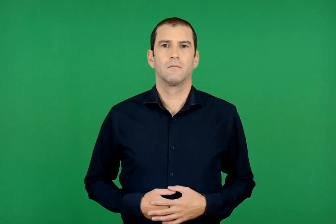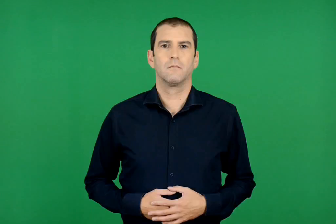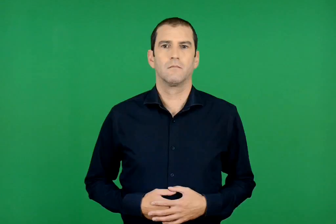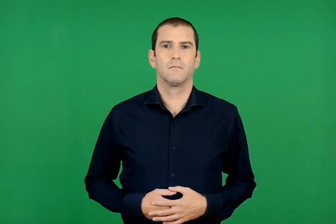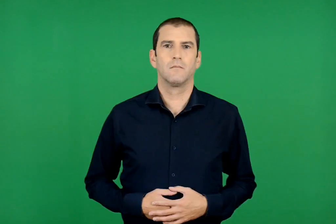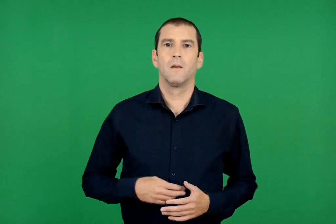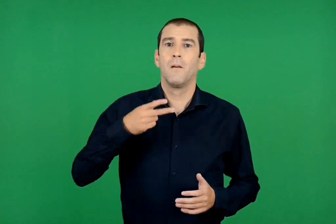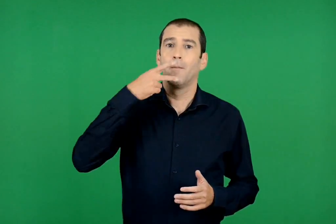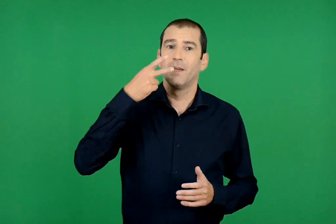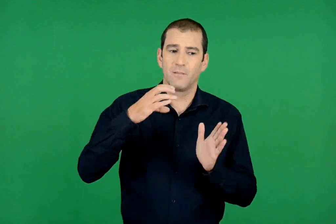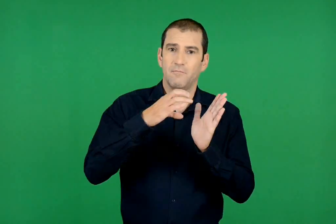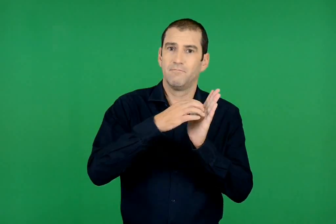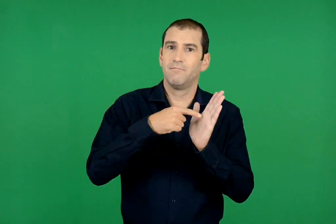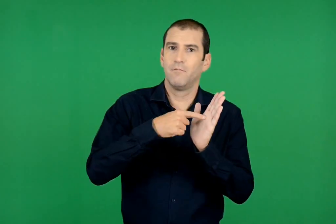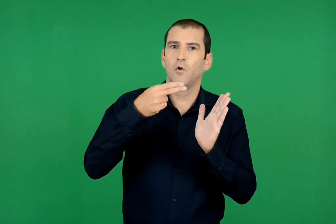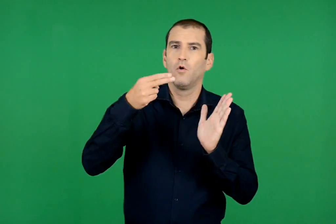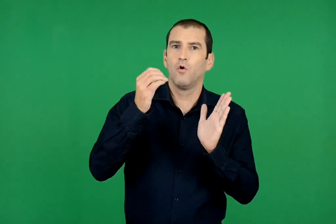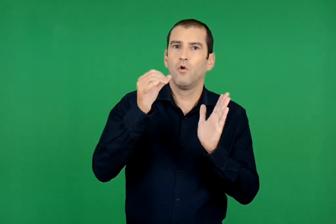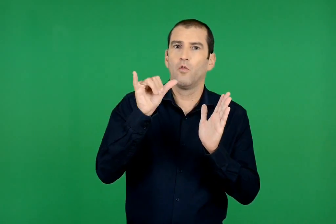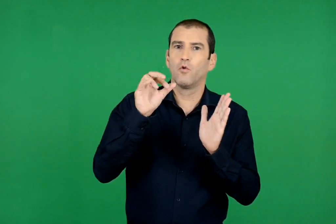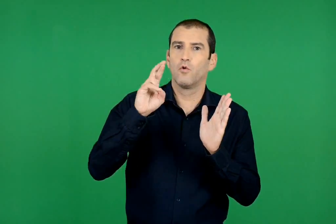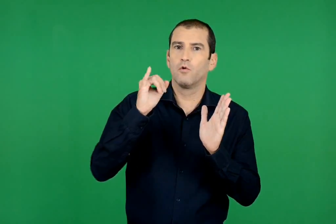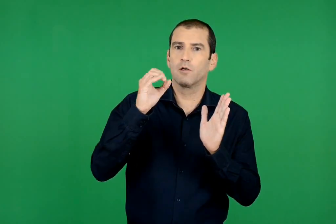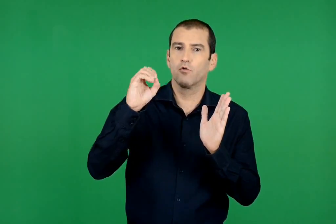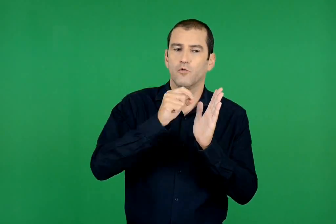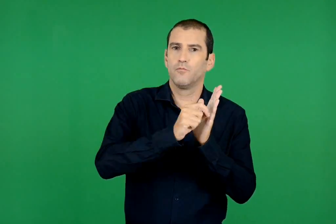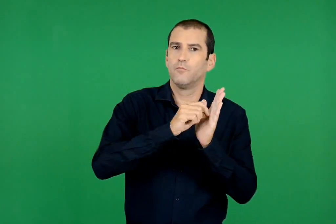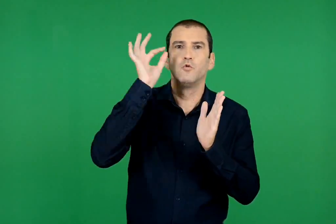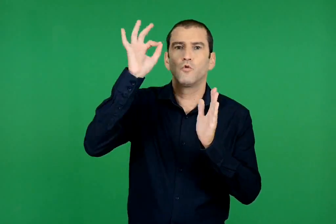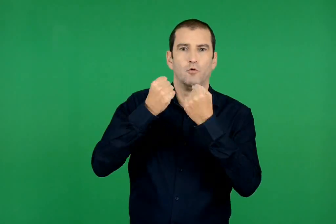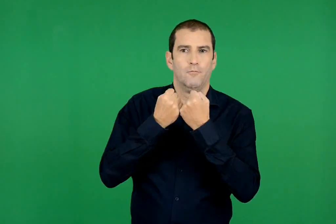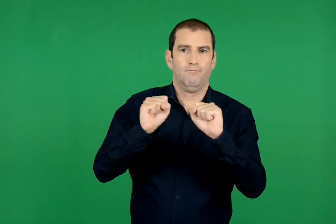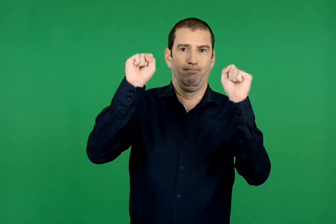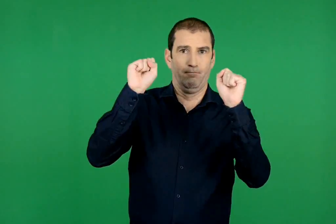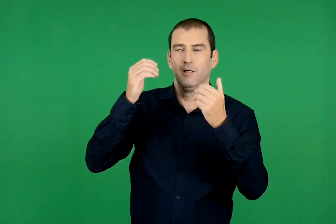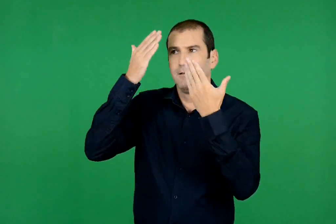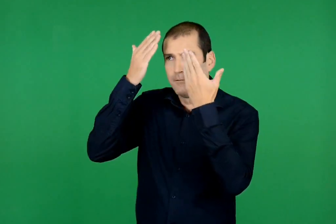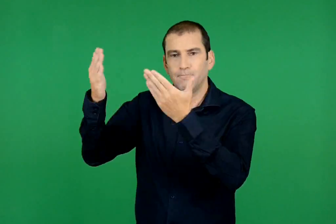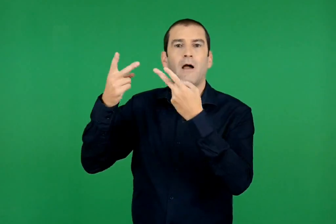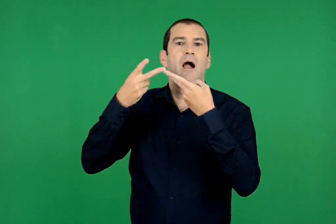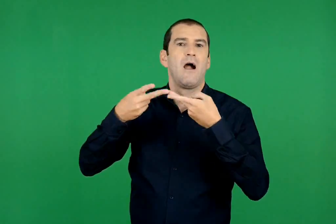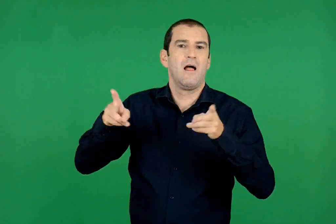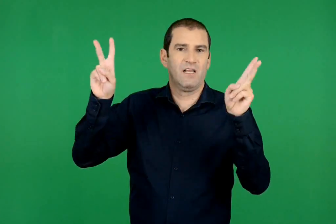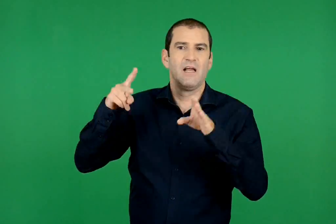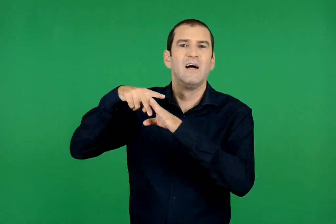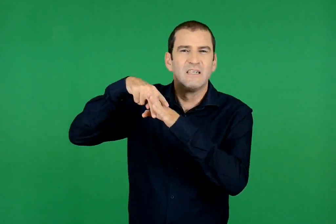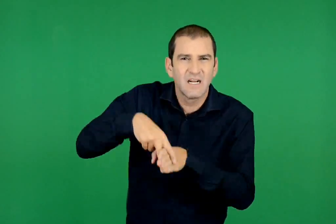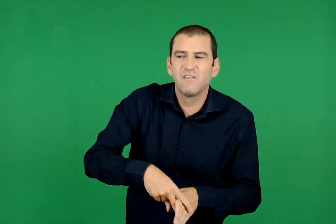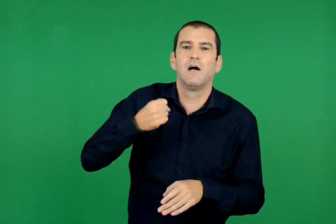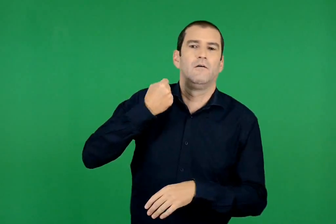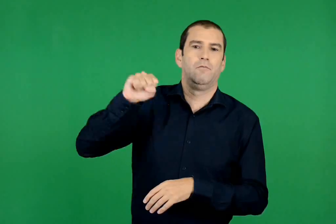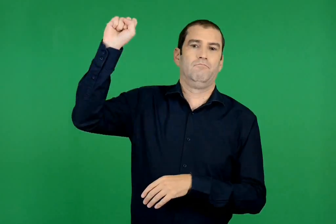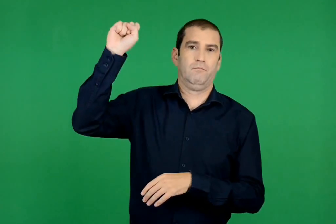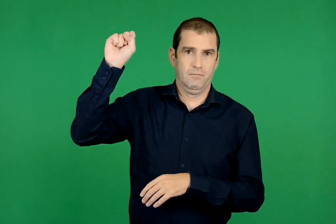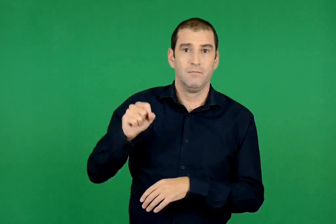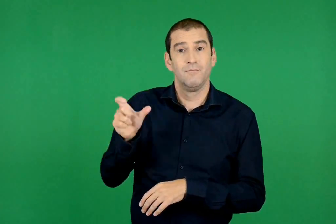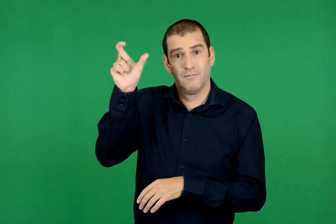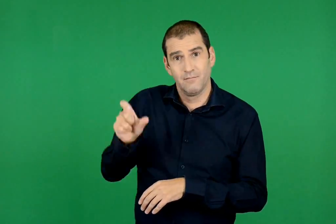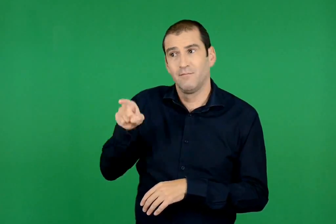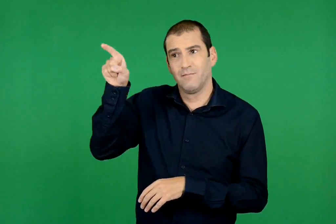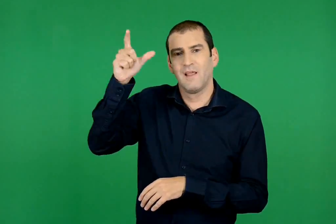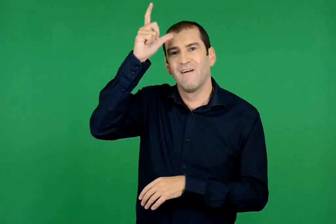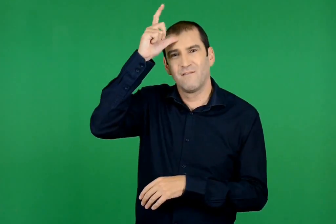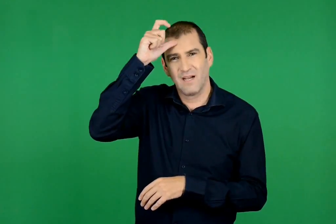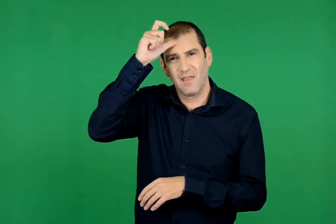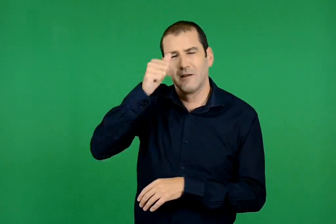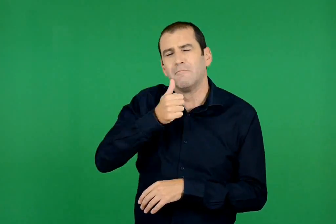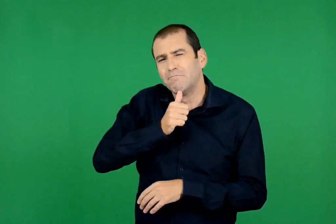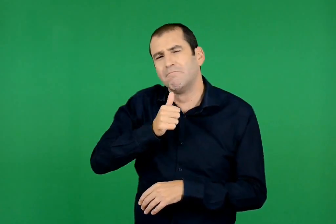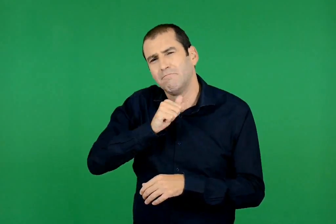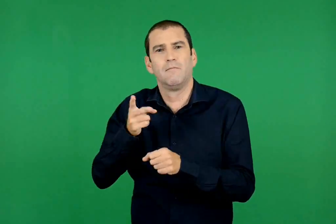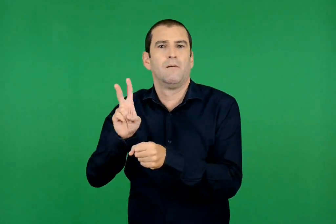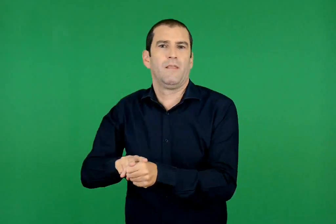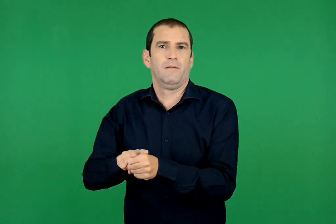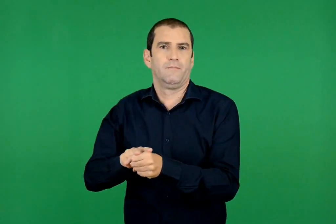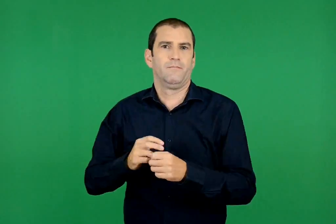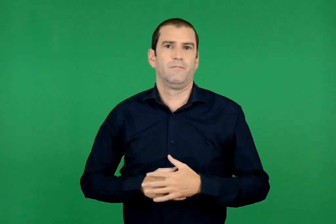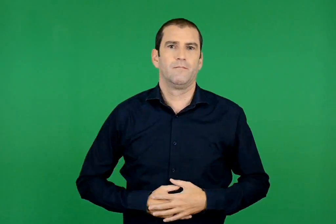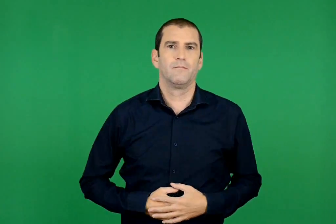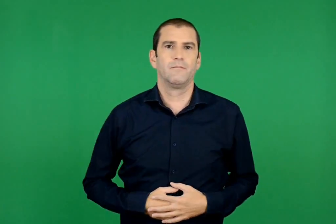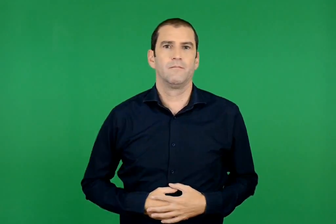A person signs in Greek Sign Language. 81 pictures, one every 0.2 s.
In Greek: στο επαναστατικό τραγούδι , τον θούριο , υμνεί την ελευθερία και καταδικάζει τη σκλαβιά. πέθανε μαρτυρικά στο βελιγράδι
